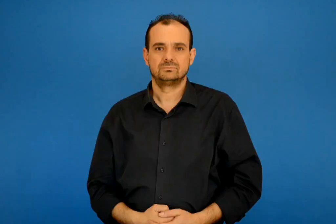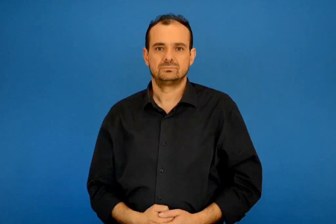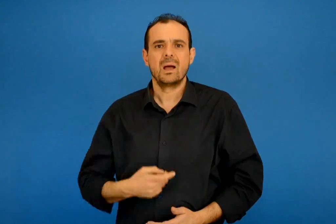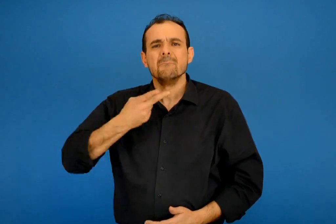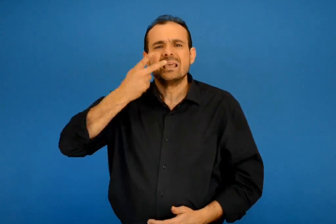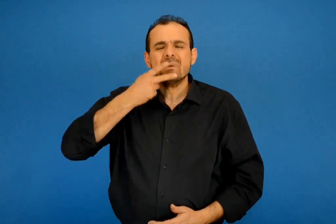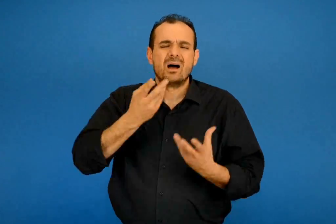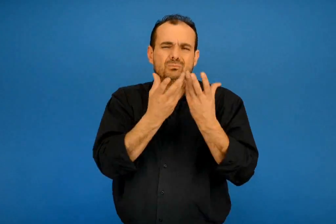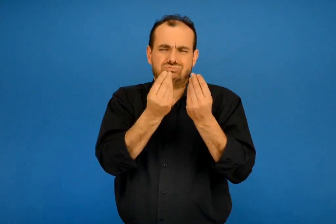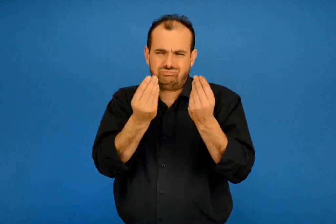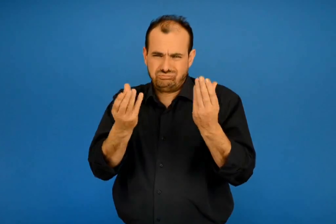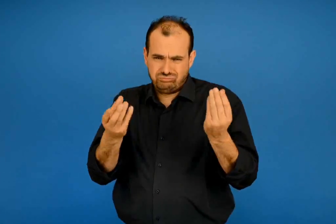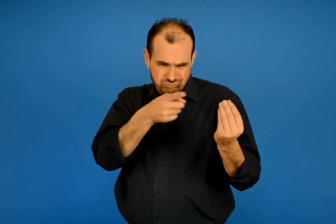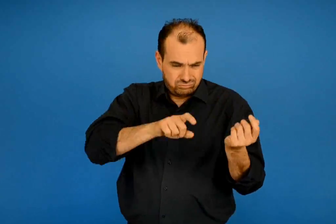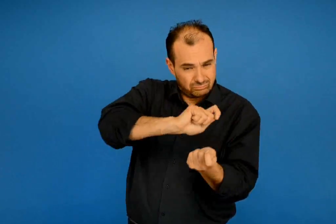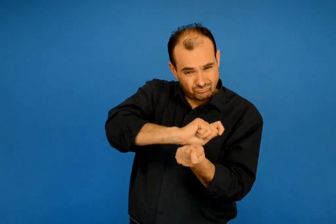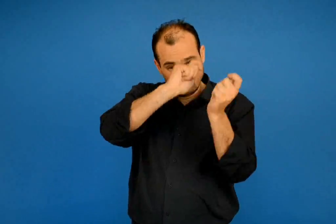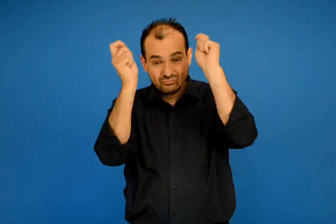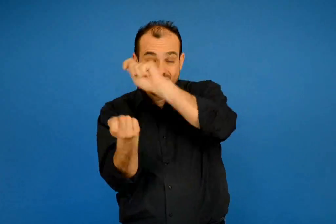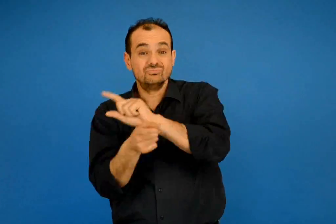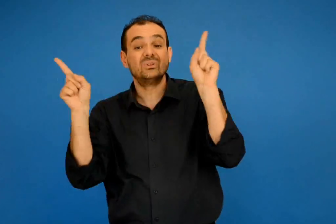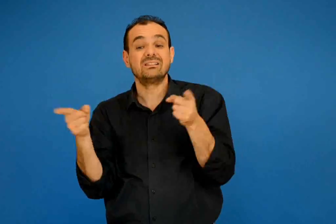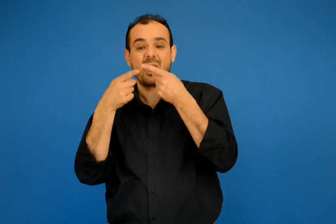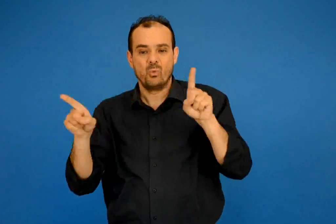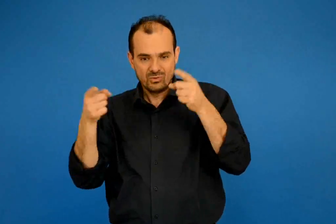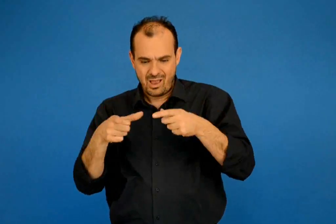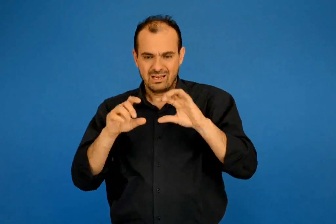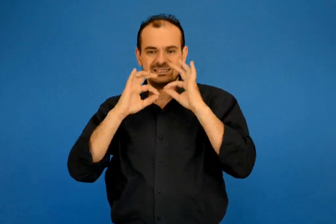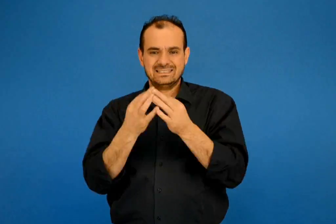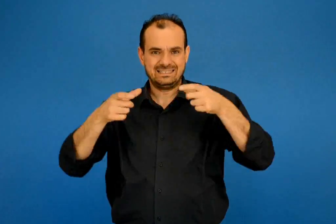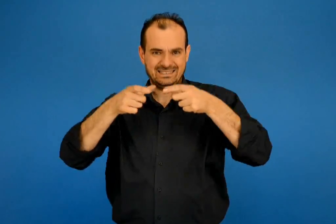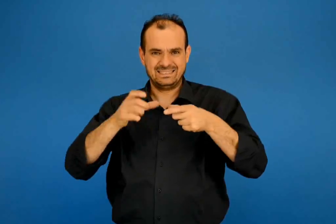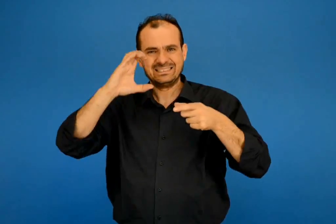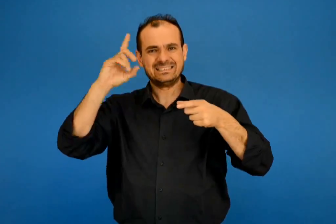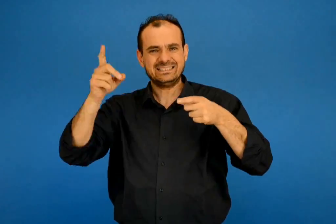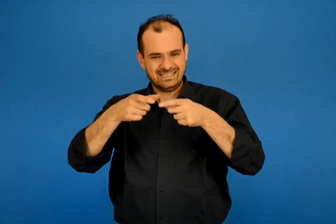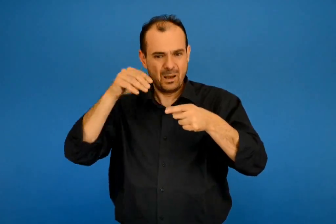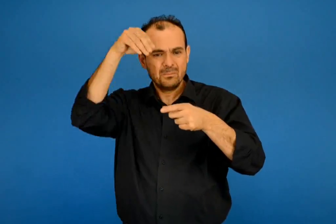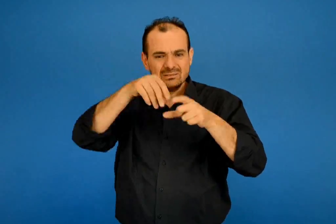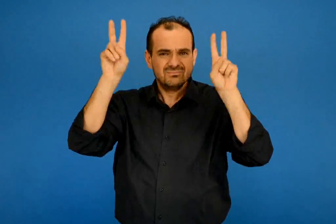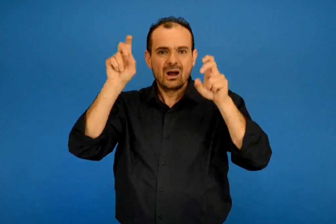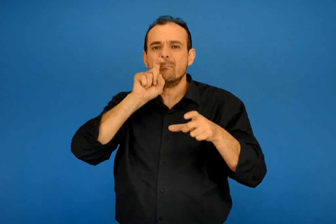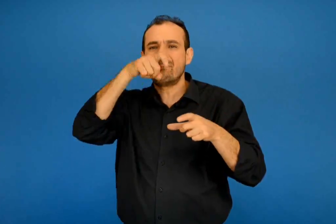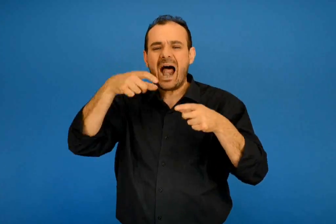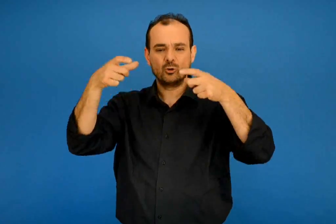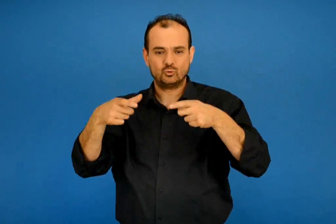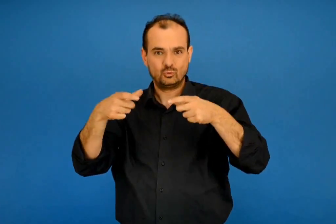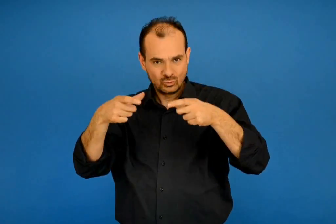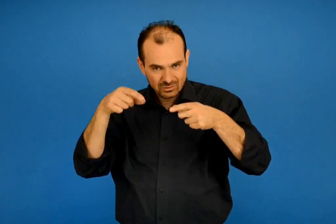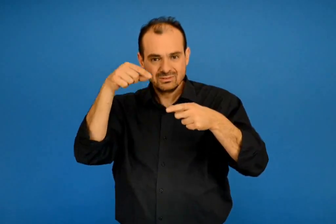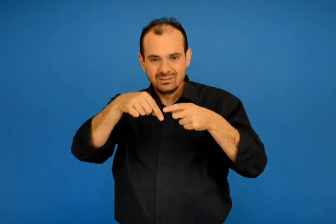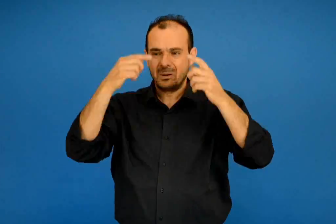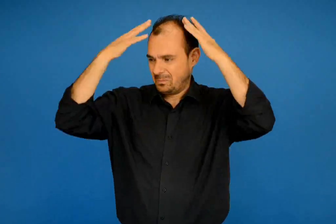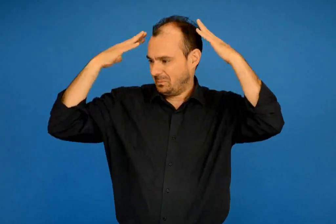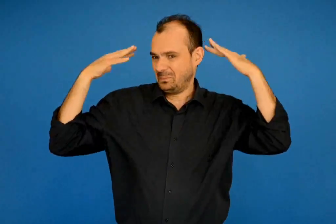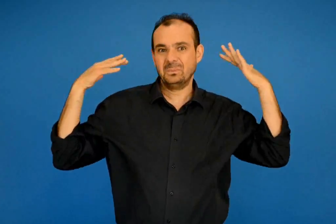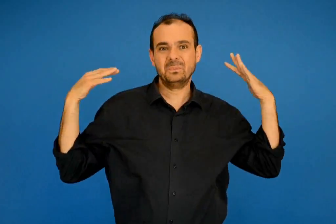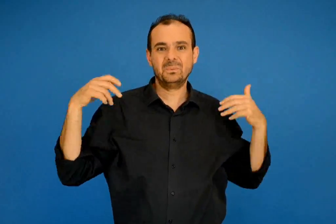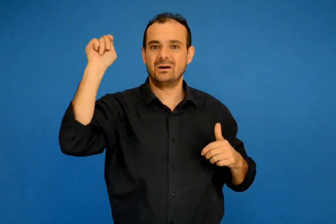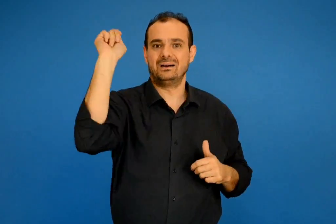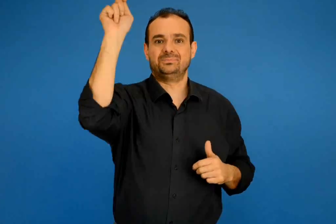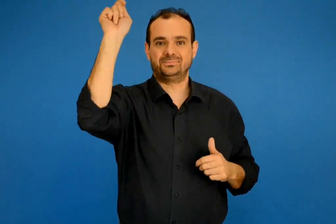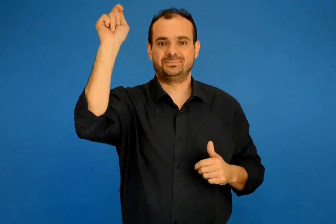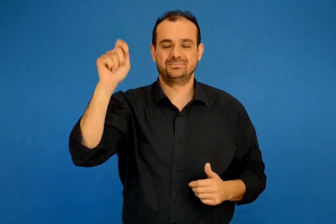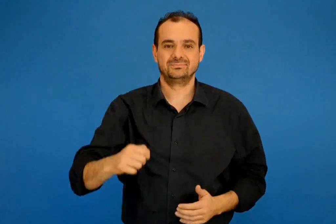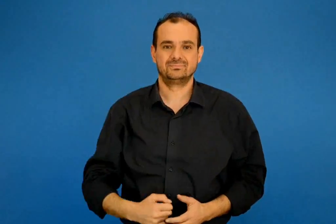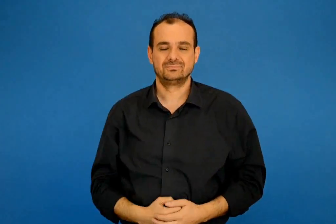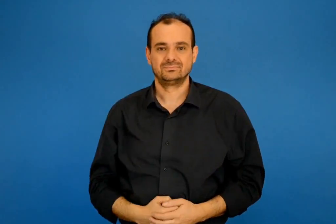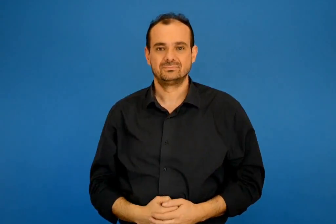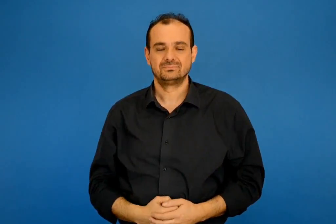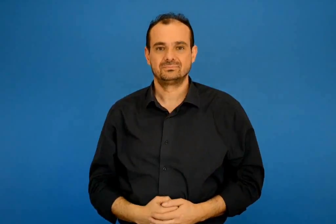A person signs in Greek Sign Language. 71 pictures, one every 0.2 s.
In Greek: πολλά ποιήματα γίνονται τραγούδια όπως έγινε και με τον παπαγάλο στο cd το μαντήλι της νεράιδας
